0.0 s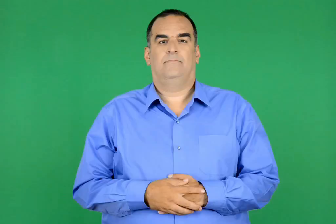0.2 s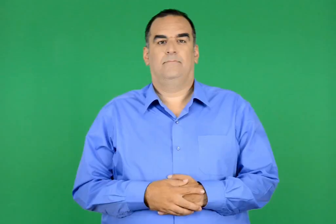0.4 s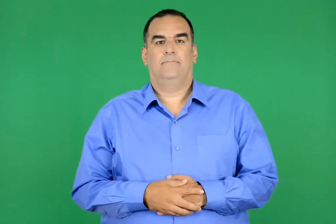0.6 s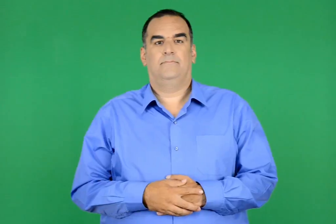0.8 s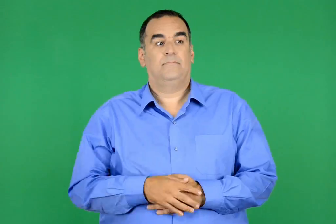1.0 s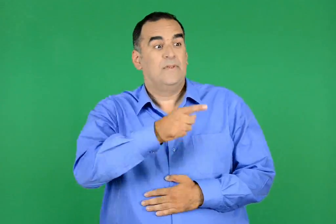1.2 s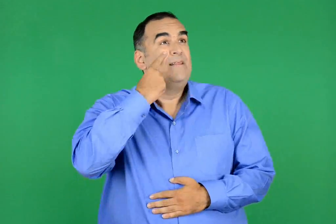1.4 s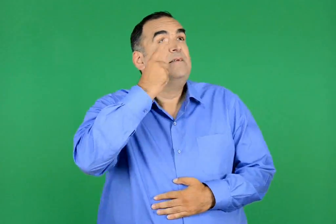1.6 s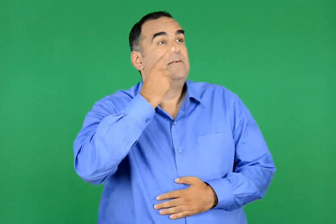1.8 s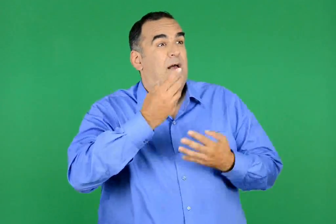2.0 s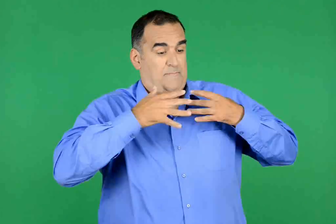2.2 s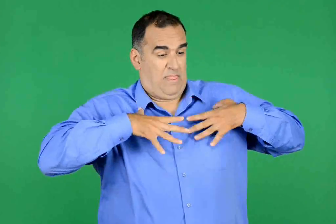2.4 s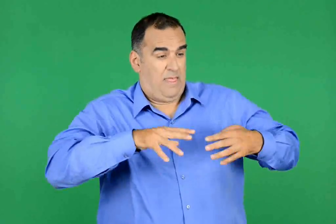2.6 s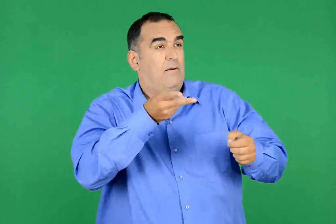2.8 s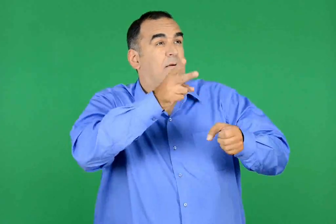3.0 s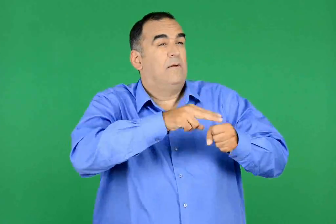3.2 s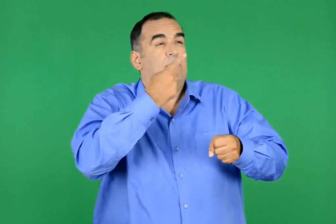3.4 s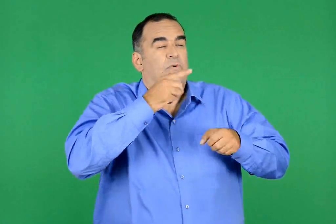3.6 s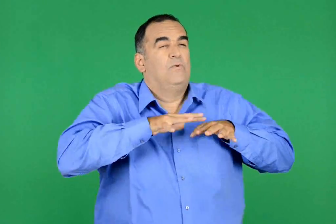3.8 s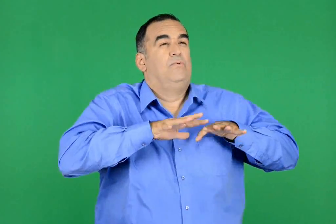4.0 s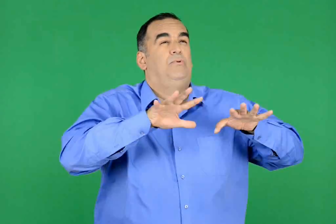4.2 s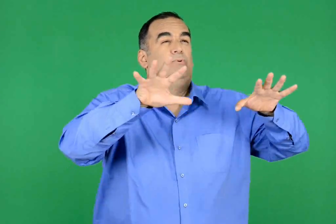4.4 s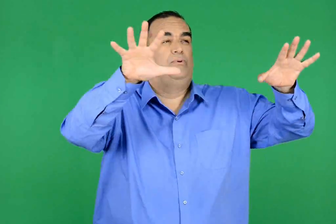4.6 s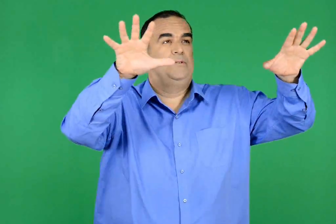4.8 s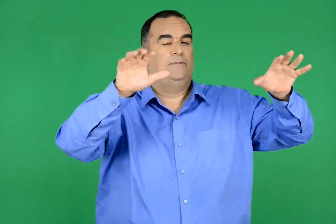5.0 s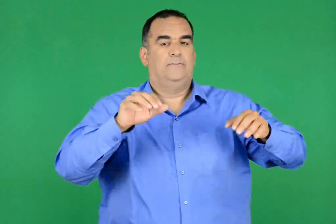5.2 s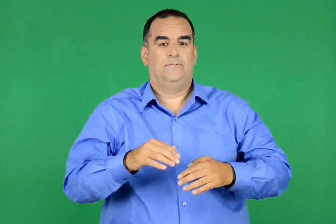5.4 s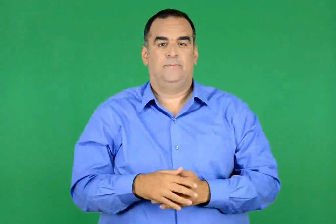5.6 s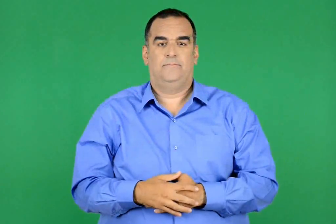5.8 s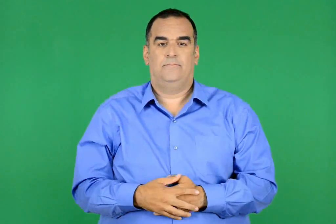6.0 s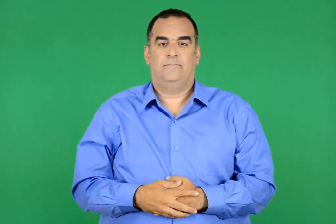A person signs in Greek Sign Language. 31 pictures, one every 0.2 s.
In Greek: δες τα από τώρα μυριστήκανε ψοφίμι
